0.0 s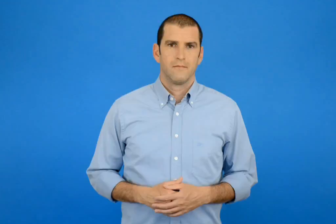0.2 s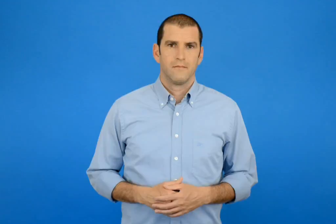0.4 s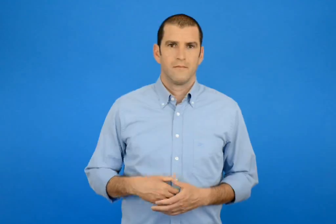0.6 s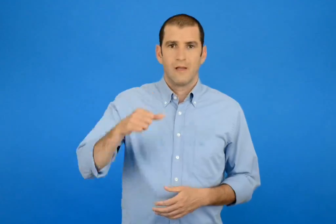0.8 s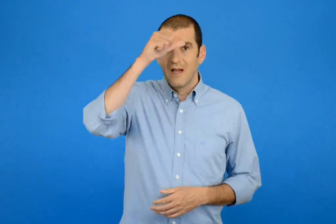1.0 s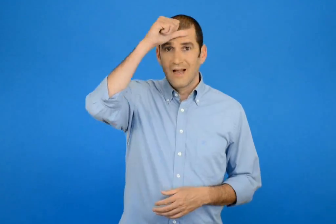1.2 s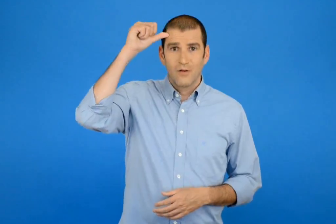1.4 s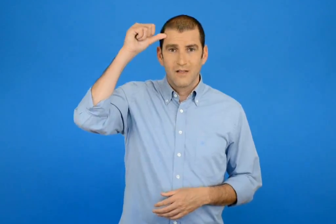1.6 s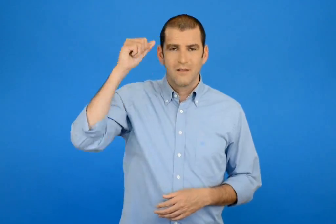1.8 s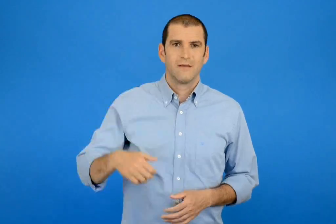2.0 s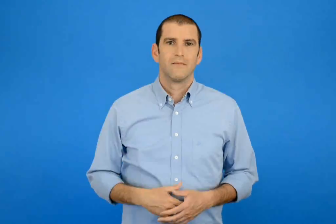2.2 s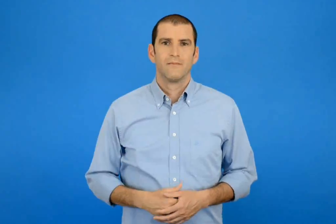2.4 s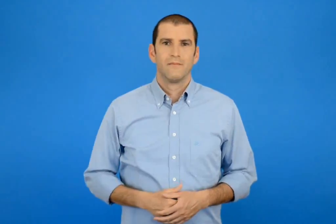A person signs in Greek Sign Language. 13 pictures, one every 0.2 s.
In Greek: το καλοκαίρι
